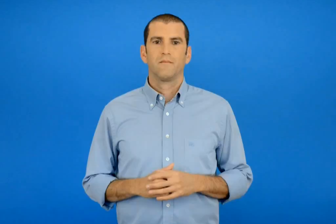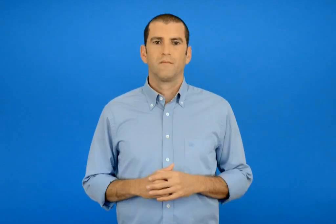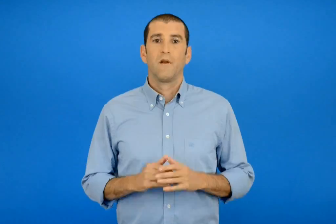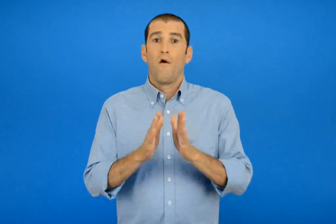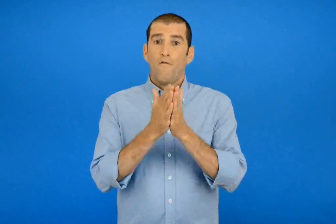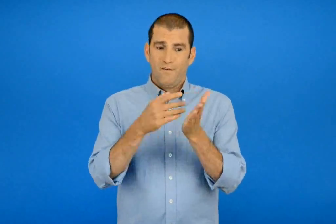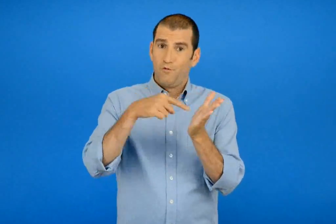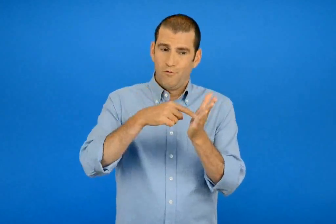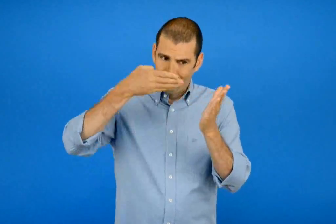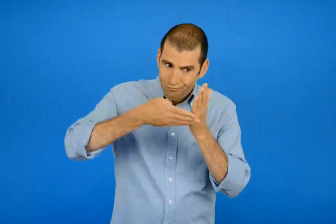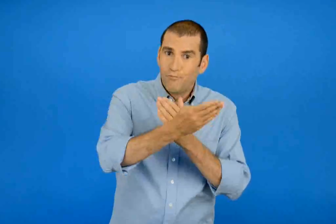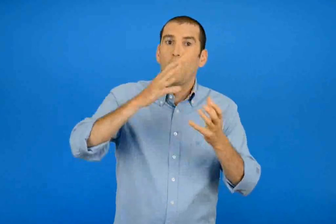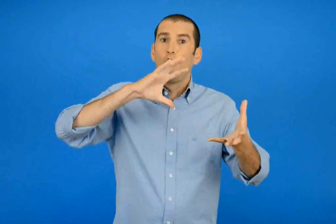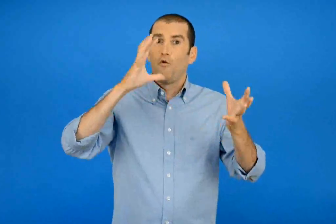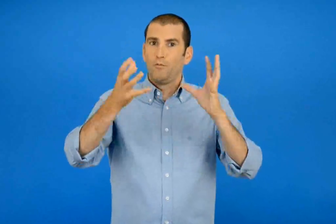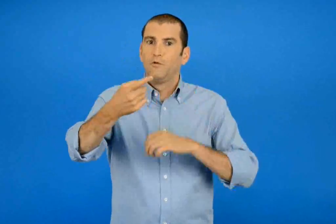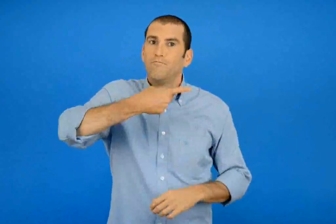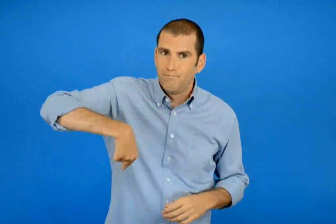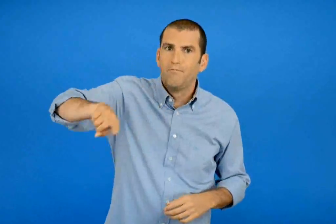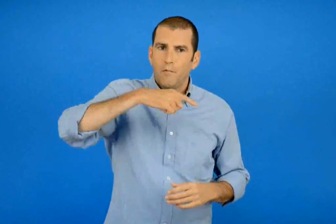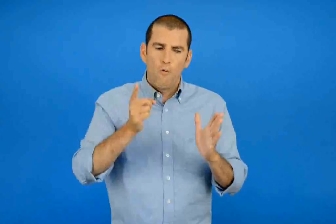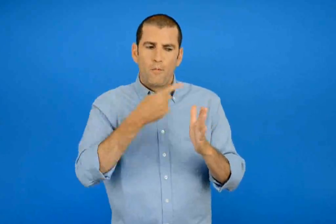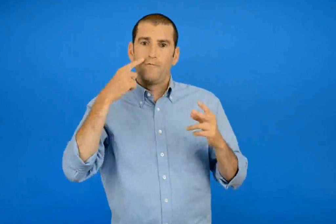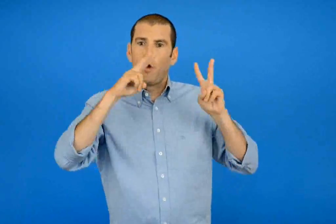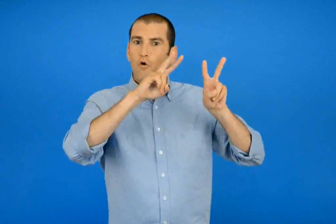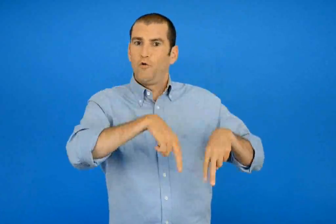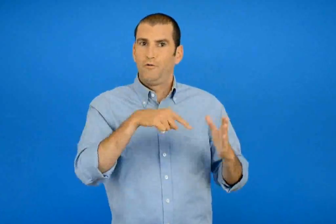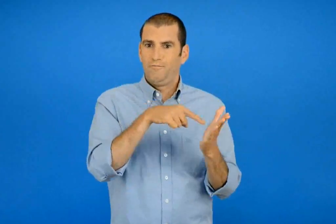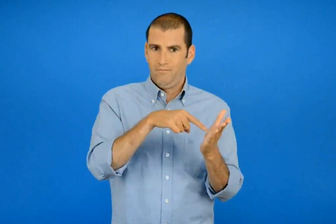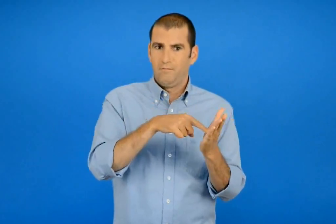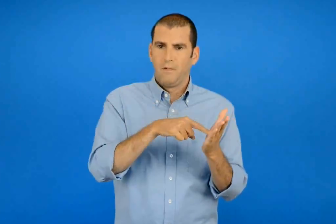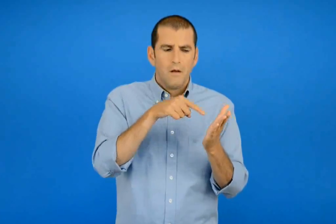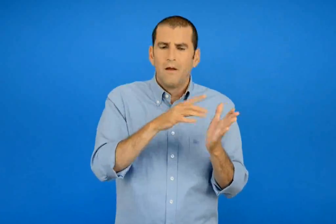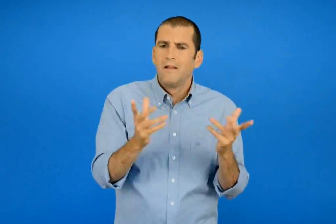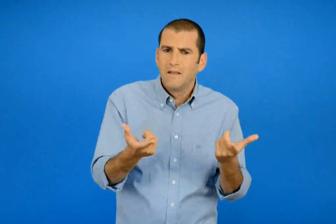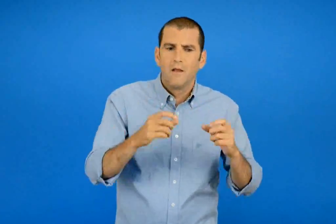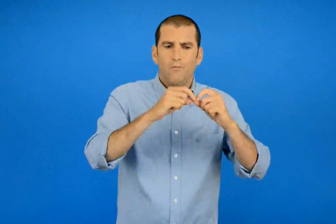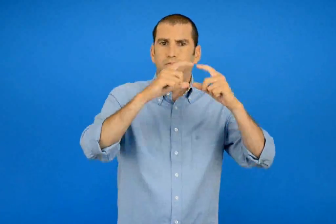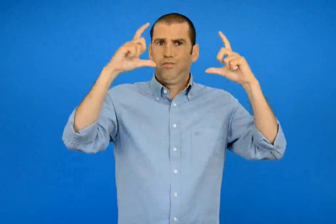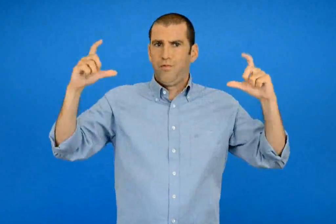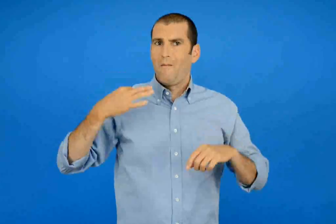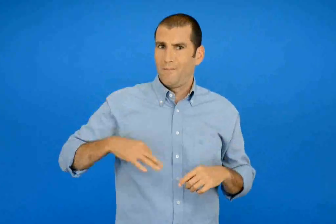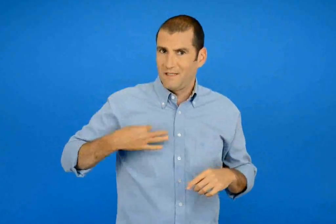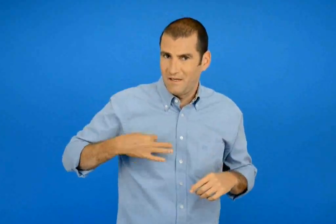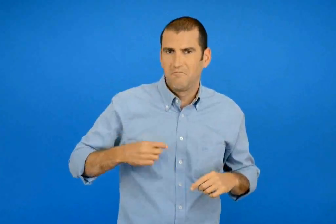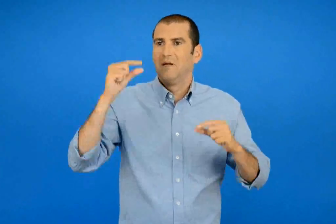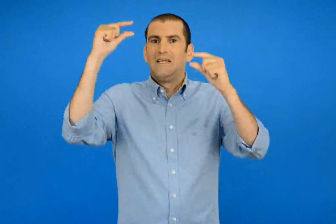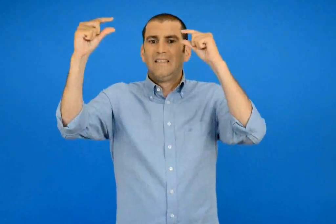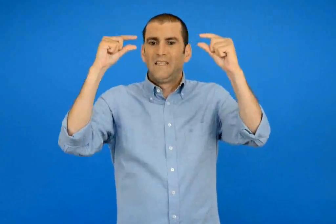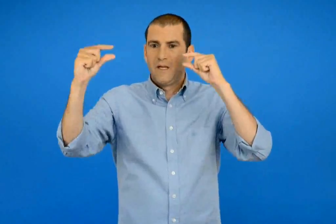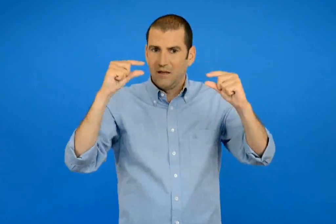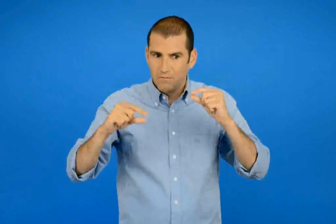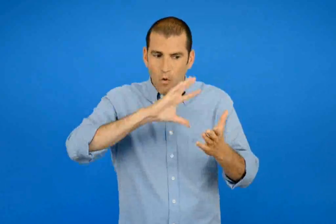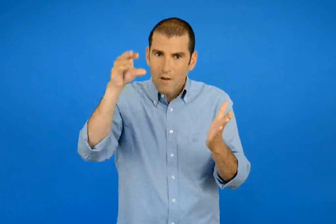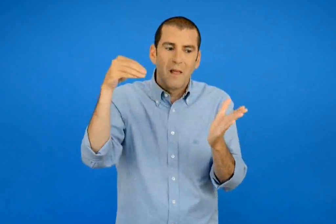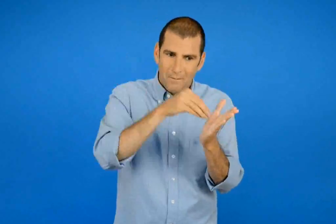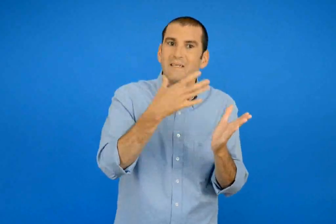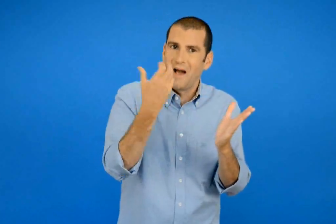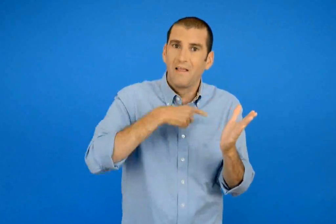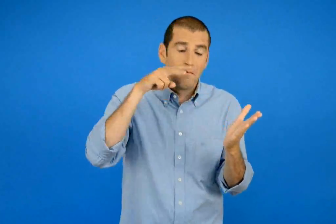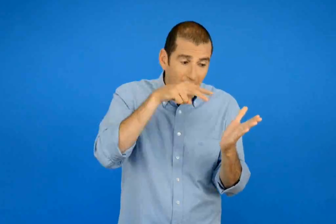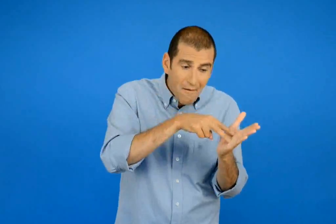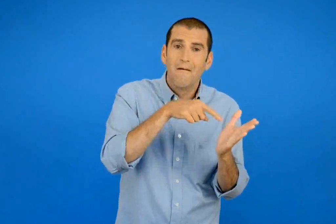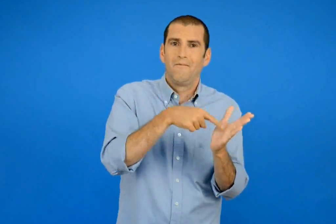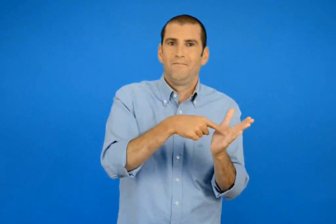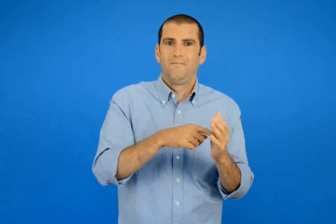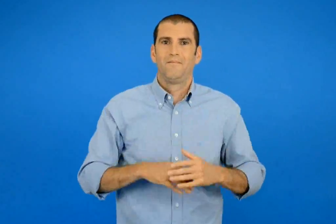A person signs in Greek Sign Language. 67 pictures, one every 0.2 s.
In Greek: ας κάνουμε μια πρώτη γνωριμία με τον κόσμο αυτού του βιβλίου τα σήματα τα πράσινα μπαλονάκια και όλα αυτά που θα συναντήσουμε
